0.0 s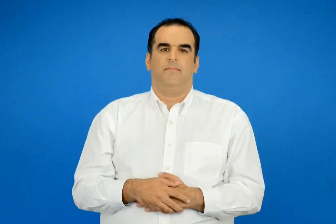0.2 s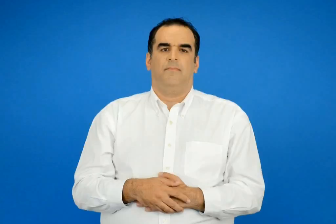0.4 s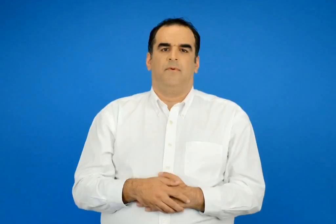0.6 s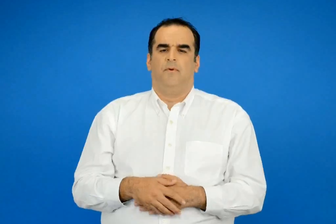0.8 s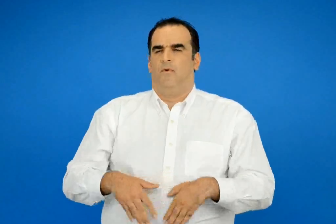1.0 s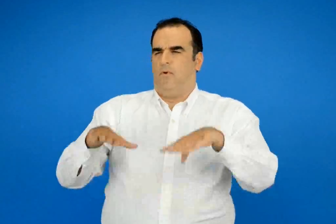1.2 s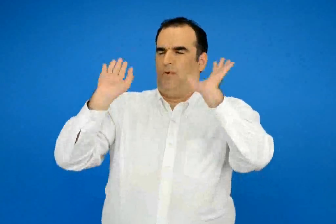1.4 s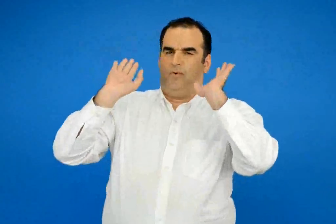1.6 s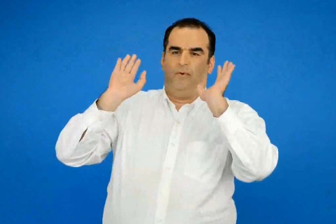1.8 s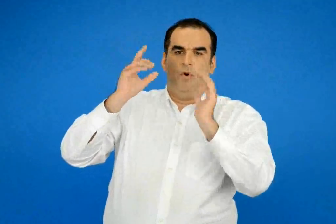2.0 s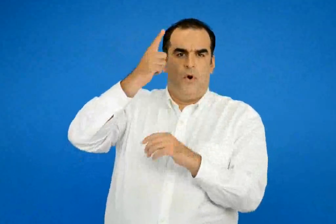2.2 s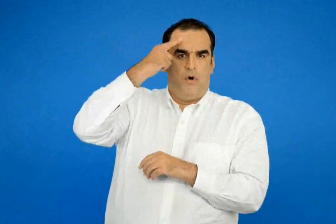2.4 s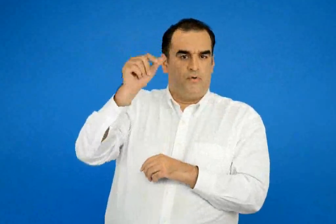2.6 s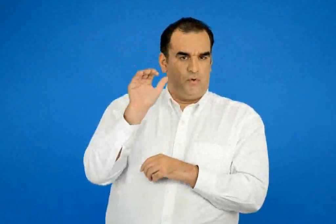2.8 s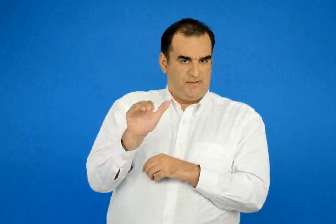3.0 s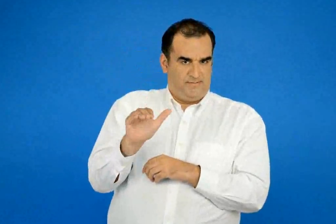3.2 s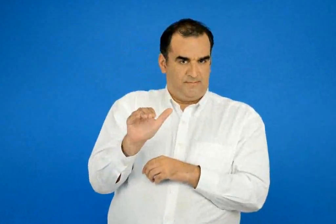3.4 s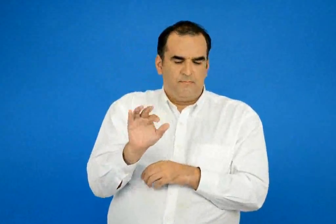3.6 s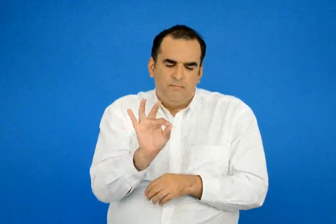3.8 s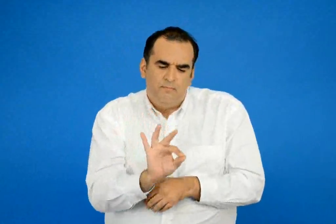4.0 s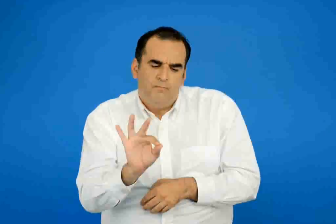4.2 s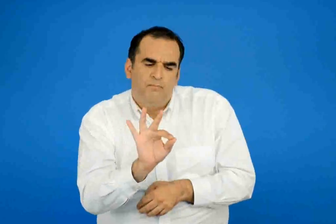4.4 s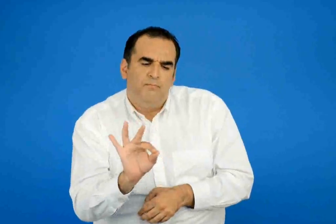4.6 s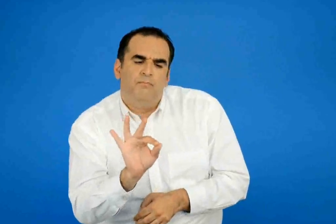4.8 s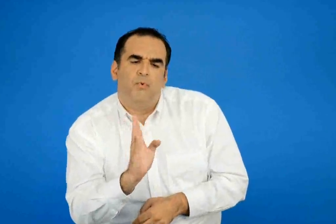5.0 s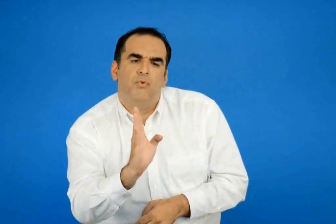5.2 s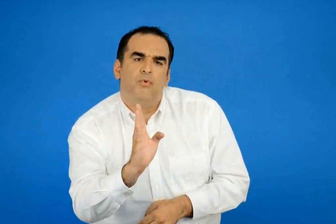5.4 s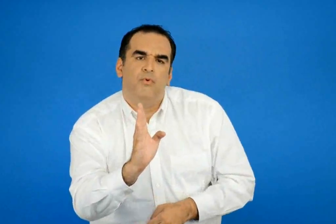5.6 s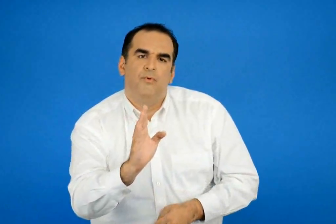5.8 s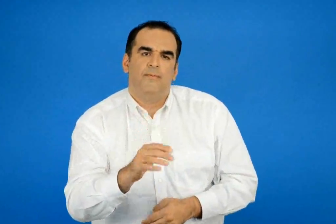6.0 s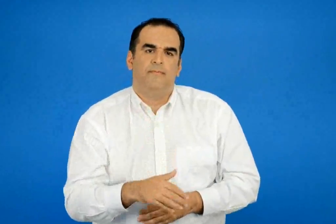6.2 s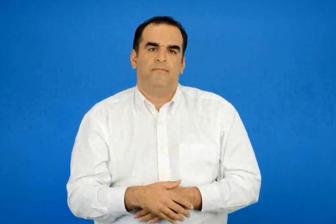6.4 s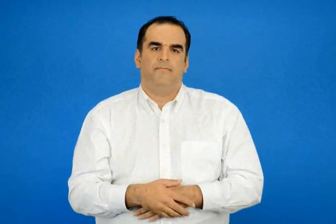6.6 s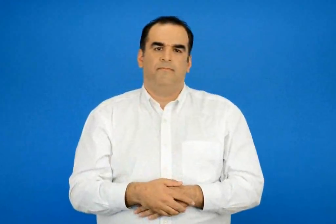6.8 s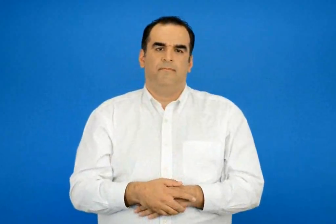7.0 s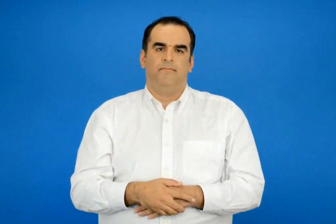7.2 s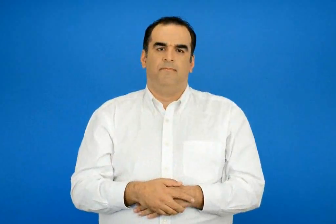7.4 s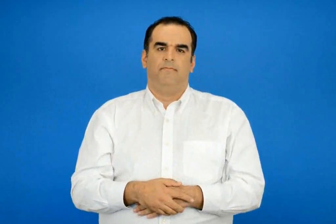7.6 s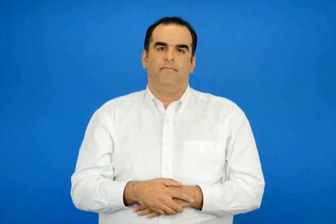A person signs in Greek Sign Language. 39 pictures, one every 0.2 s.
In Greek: καθόλου ο λύκος τη ρώτησε που πας ;
